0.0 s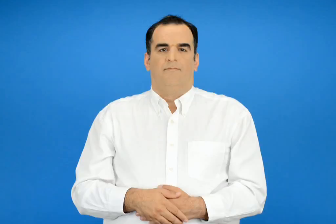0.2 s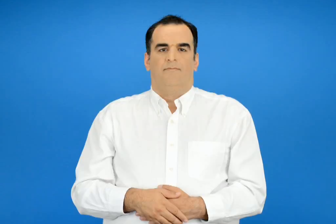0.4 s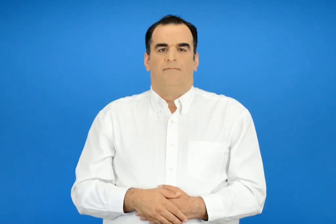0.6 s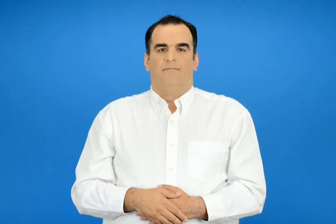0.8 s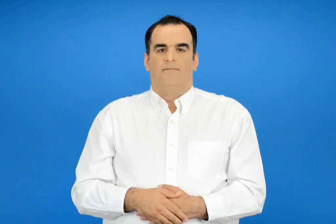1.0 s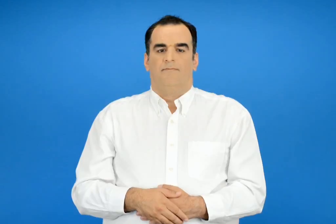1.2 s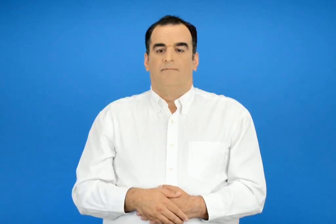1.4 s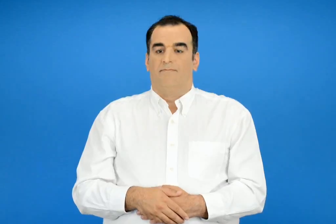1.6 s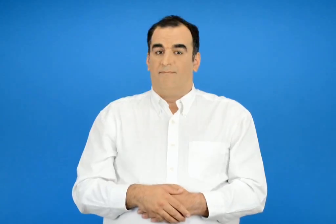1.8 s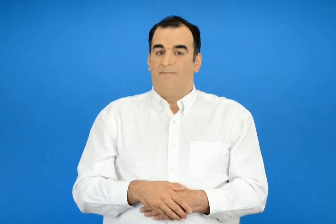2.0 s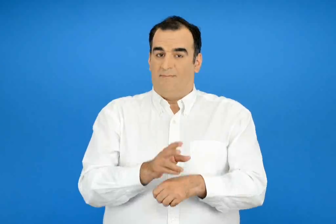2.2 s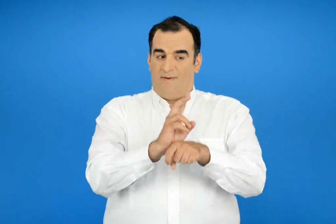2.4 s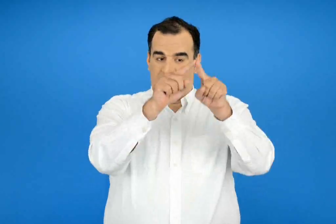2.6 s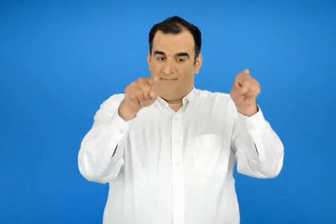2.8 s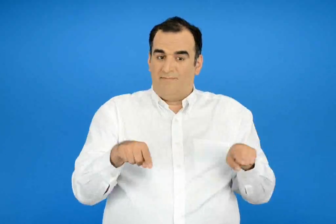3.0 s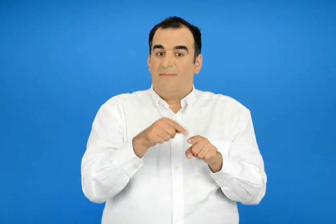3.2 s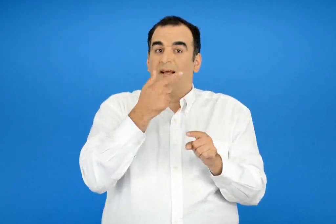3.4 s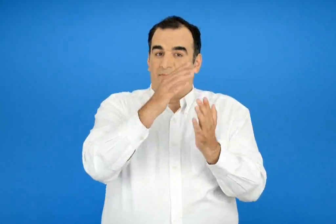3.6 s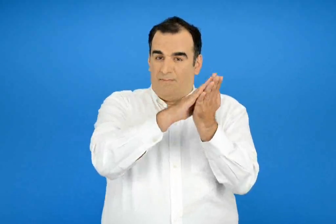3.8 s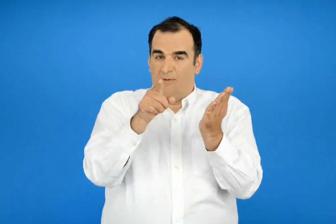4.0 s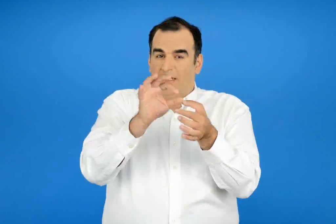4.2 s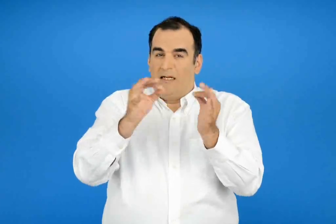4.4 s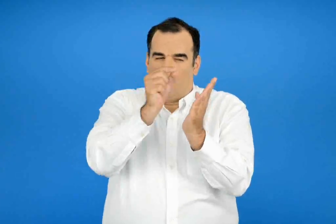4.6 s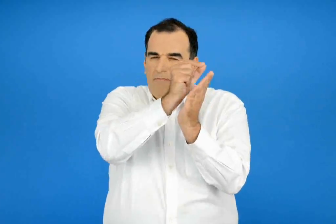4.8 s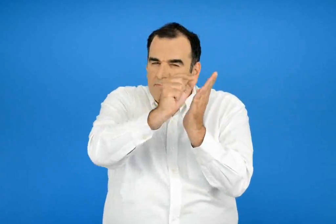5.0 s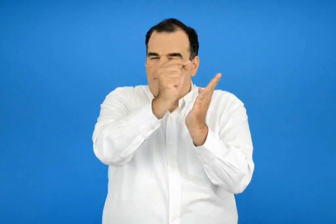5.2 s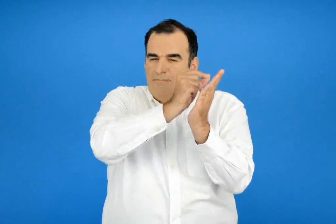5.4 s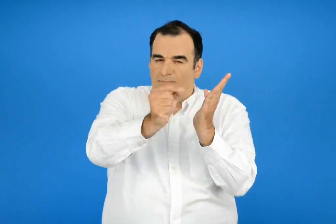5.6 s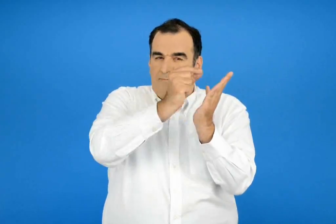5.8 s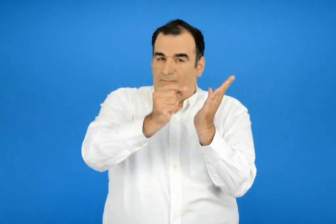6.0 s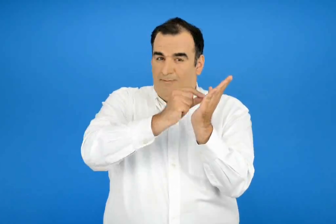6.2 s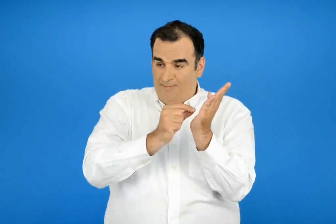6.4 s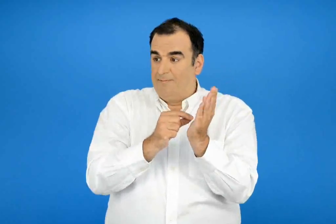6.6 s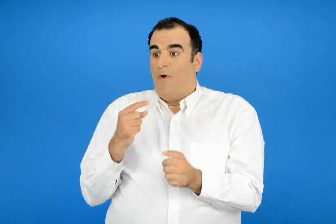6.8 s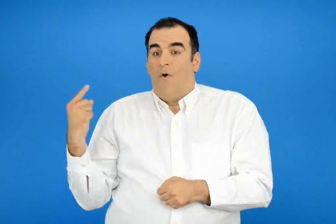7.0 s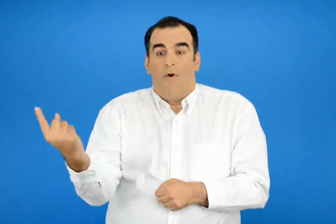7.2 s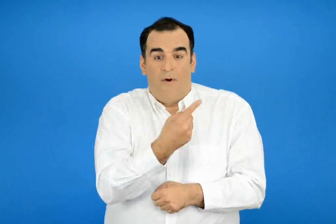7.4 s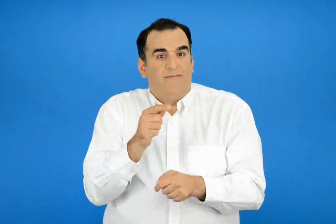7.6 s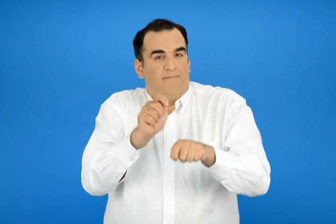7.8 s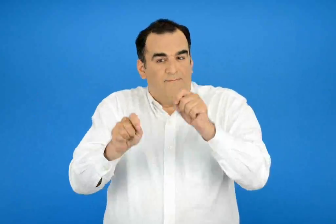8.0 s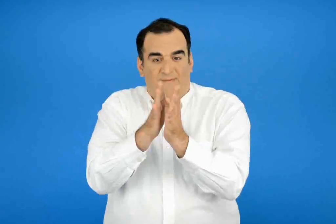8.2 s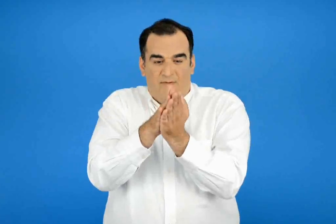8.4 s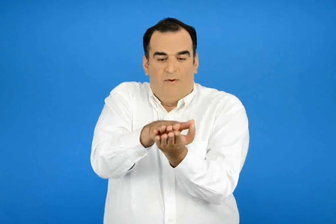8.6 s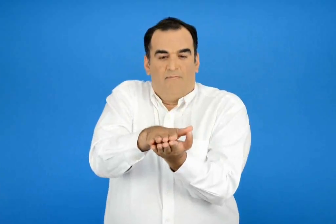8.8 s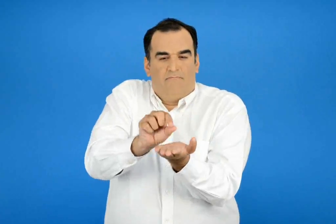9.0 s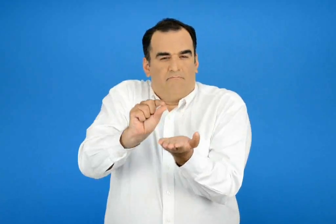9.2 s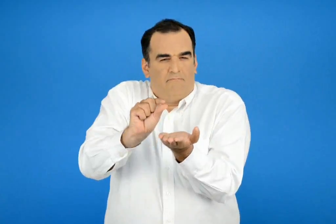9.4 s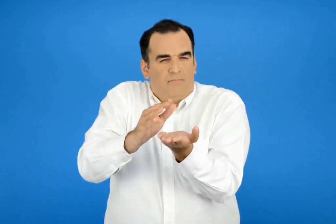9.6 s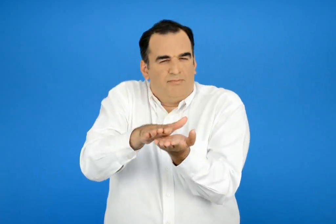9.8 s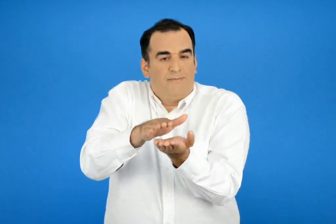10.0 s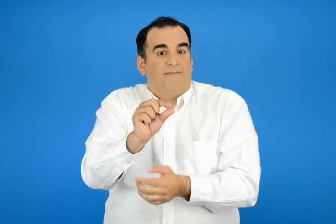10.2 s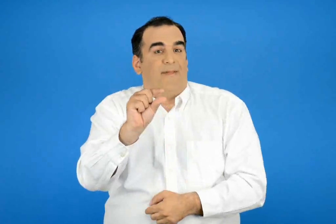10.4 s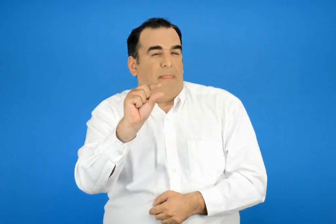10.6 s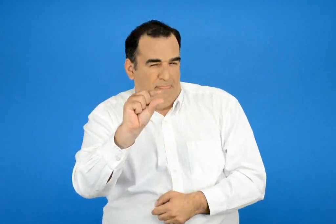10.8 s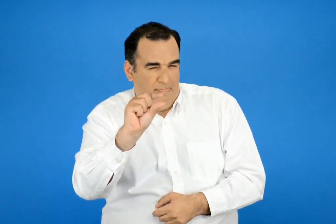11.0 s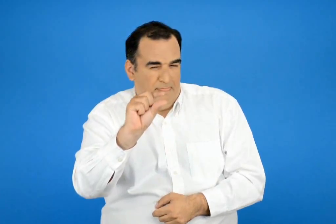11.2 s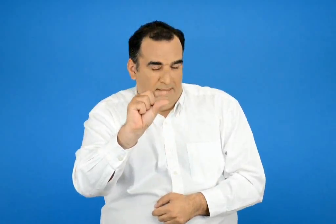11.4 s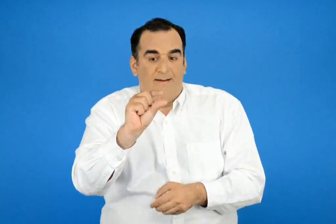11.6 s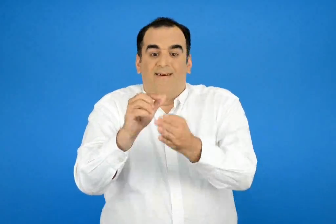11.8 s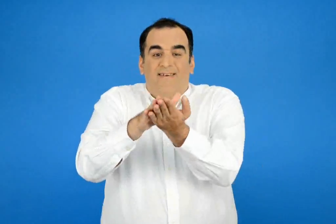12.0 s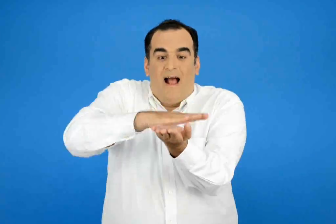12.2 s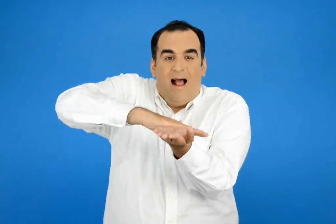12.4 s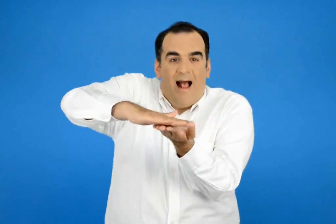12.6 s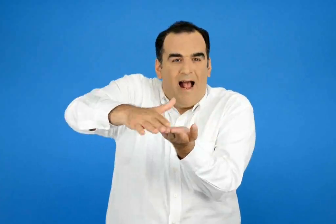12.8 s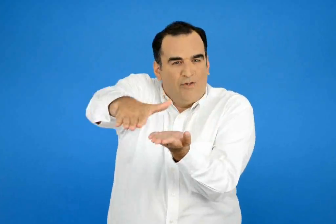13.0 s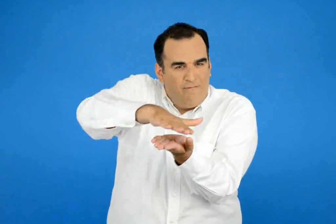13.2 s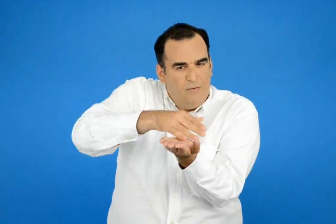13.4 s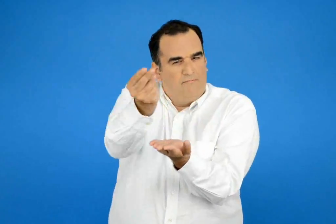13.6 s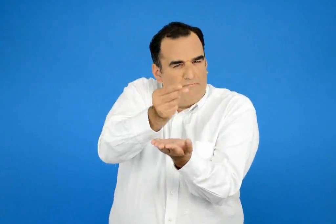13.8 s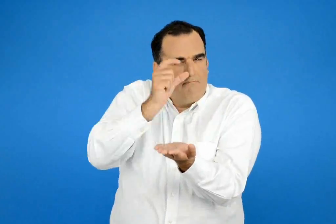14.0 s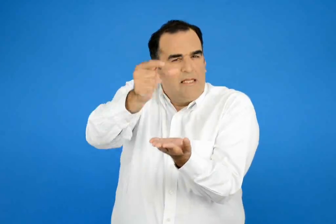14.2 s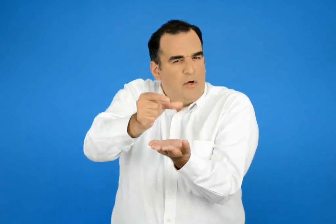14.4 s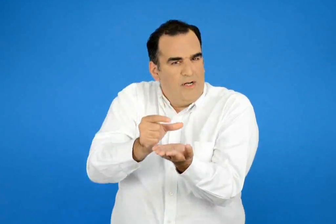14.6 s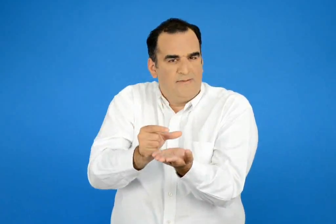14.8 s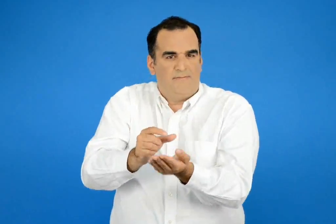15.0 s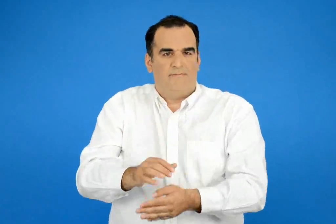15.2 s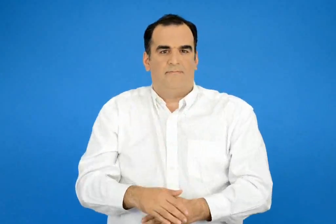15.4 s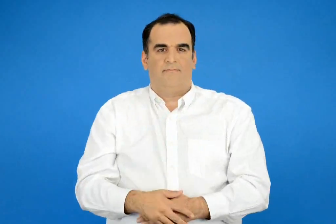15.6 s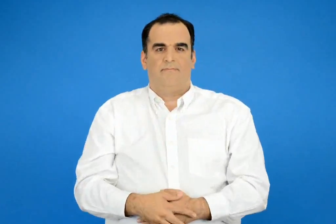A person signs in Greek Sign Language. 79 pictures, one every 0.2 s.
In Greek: γράψτε την ιστορία σε μια λευκή σελίδα και φτιάξτε όλοι μαζί ένα μικρό βιβλίο με εικόνες και εξώφυλλο
